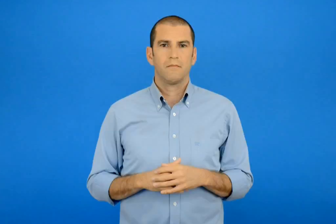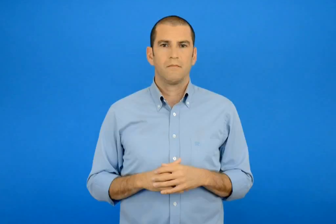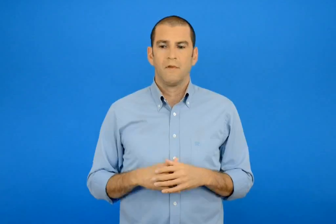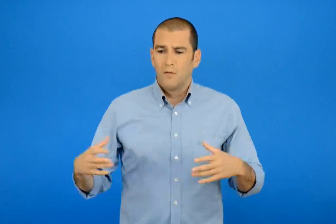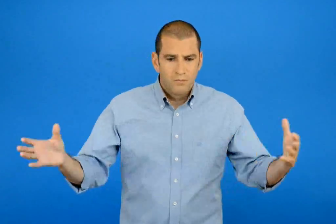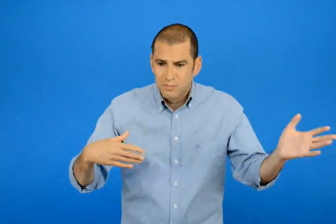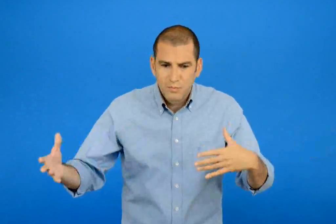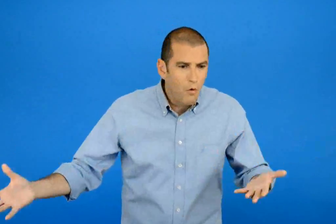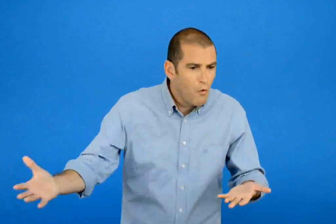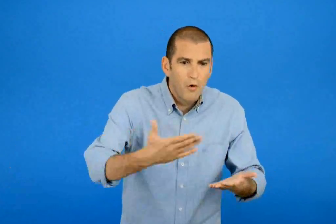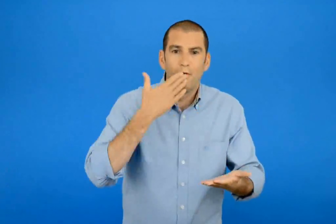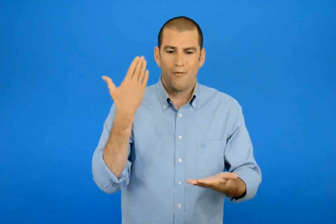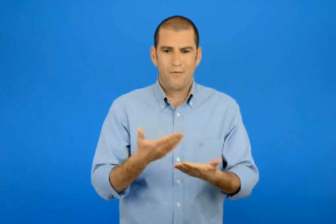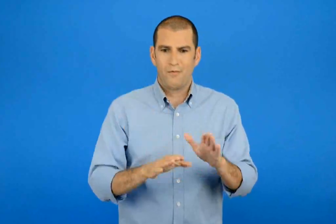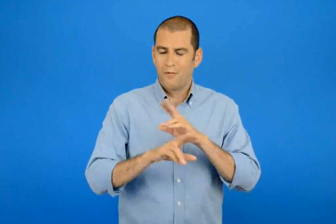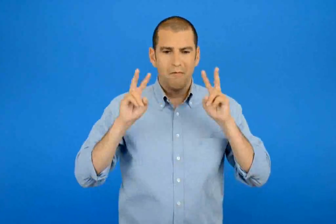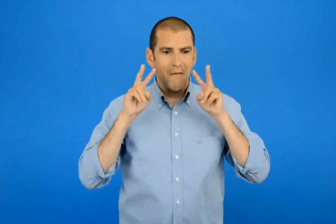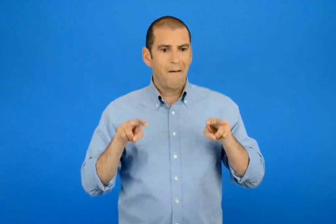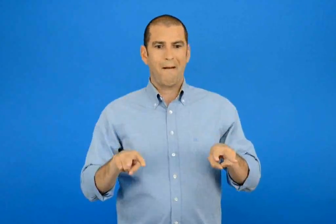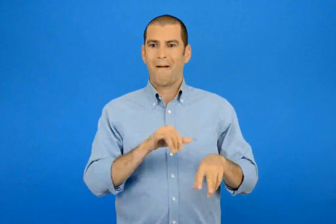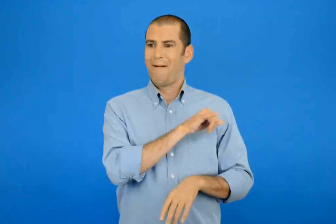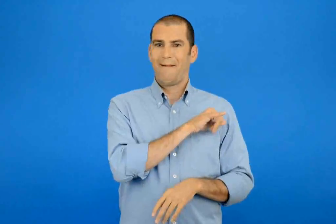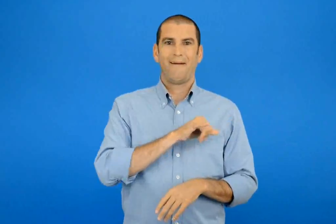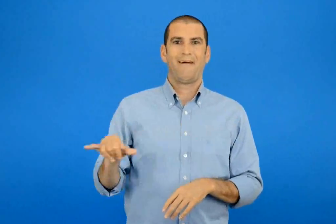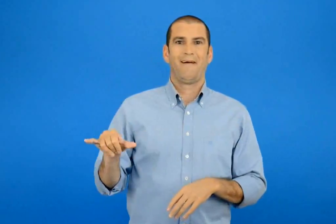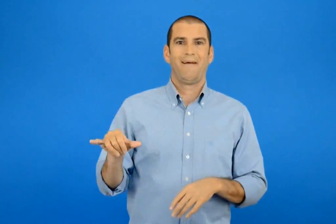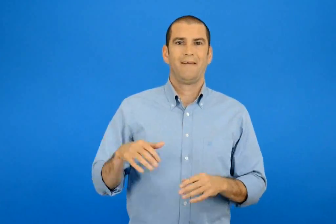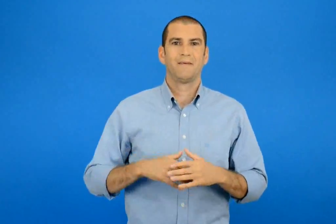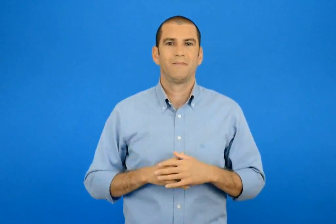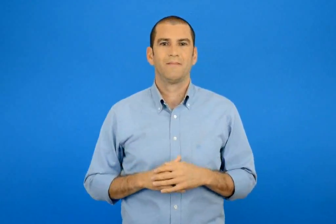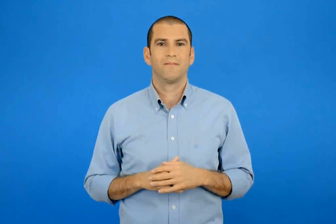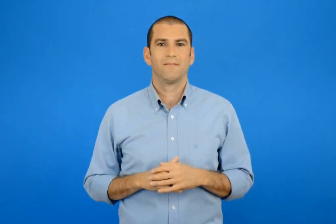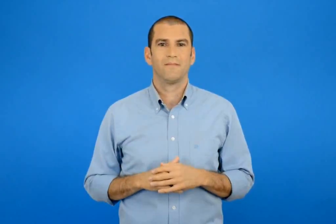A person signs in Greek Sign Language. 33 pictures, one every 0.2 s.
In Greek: κάνεις δεν πίστευε στα ματιά του με το αποτέλεσμα
